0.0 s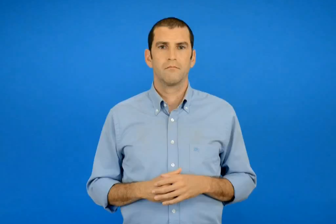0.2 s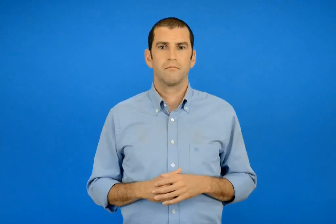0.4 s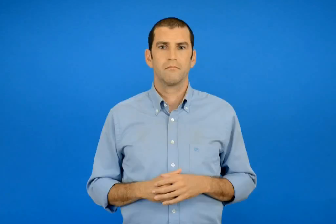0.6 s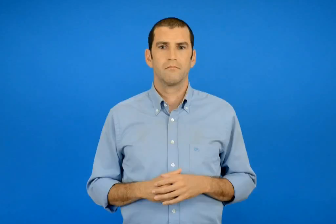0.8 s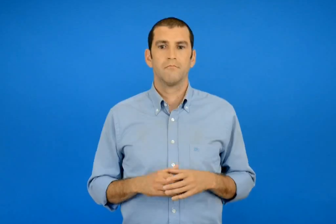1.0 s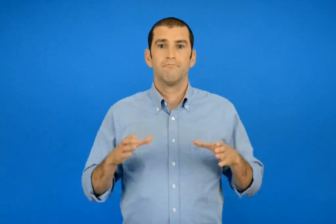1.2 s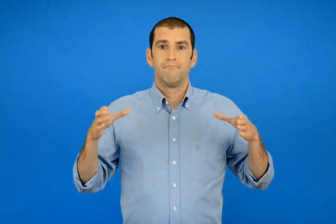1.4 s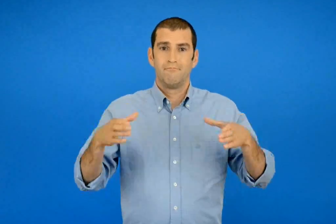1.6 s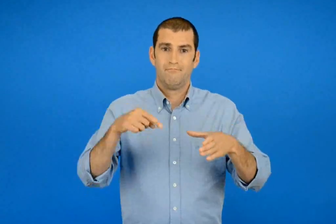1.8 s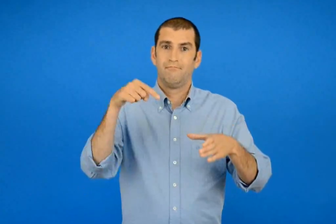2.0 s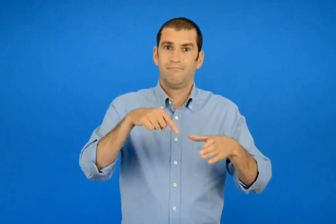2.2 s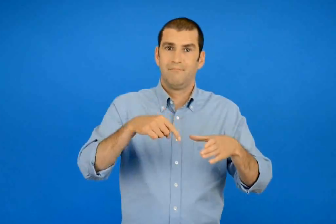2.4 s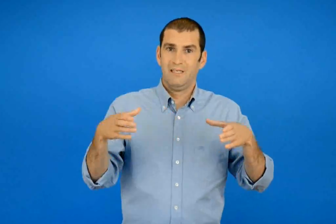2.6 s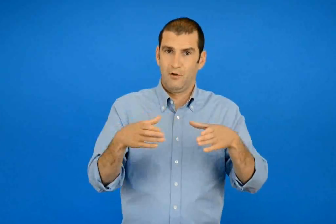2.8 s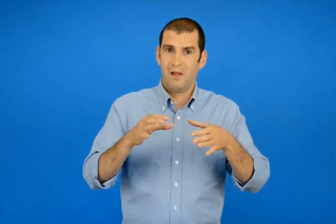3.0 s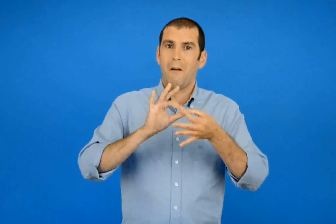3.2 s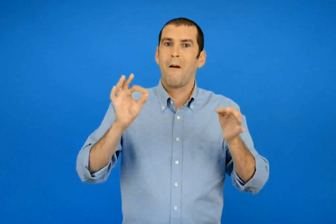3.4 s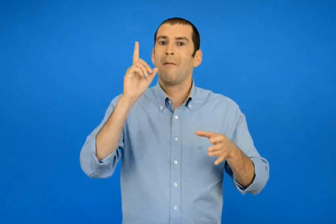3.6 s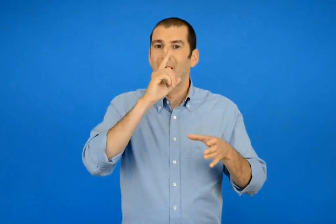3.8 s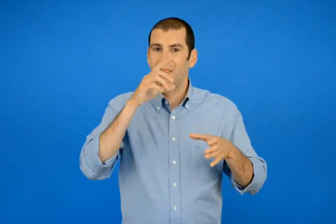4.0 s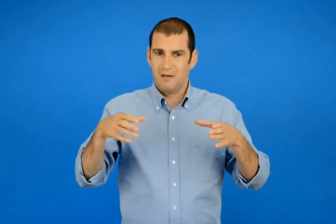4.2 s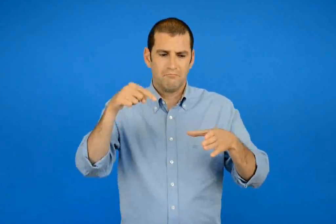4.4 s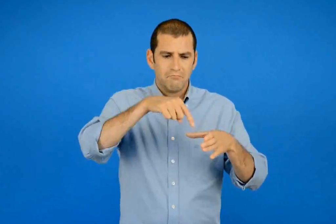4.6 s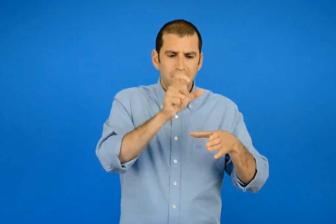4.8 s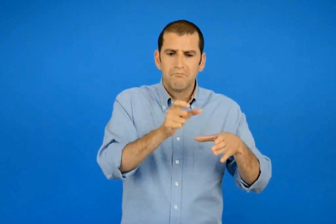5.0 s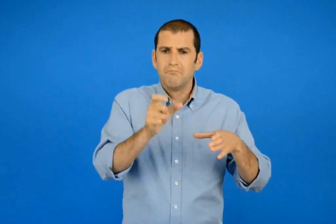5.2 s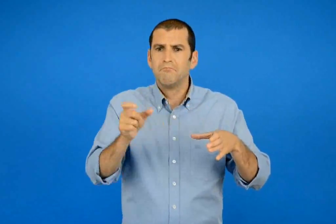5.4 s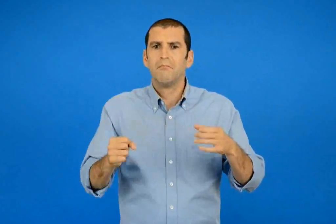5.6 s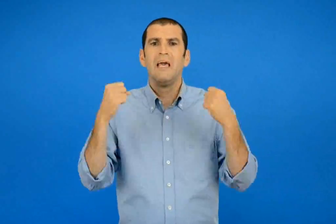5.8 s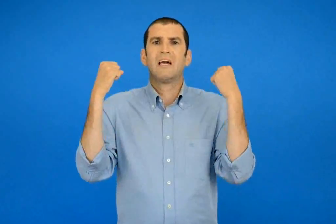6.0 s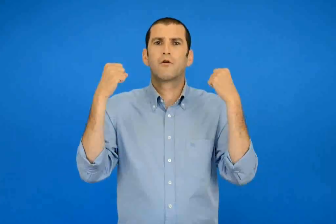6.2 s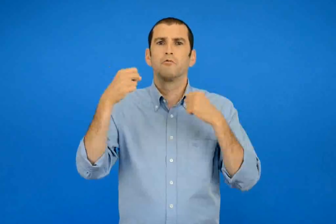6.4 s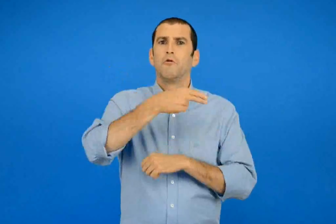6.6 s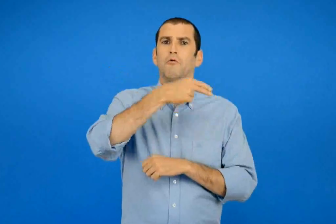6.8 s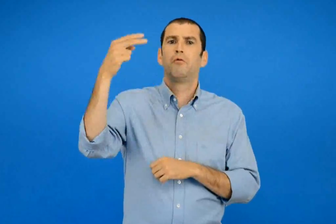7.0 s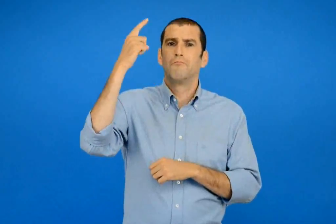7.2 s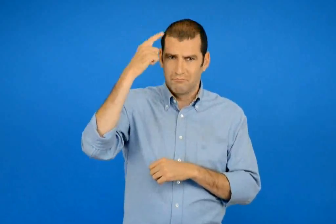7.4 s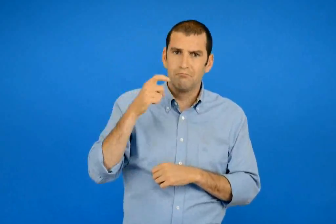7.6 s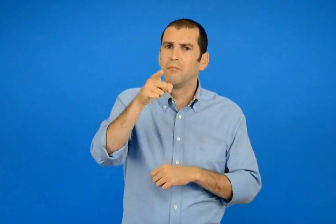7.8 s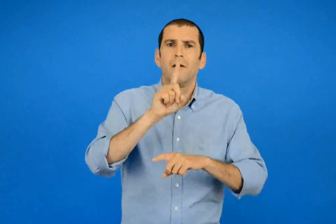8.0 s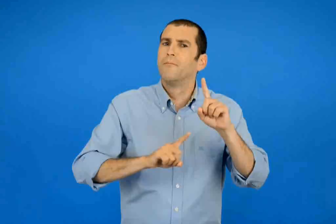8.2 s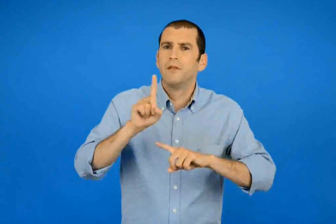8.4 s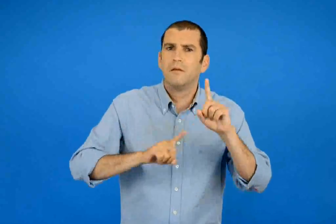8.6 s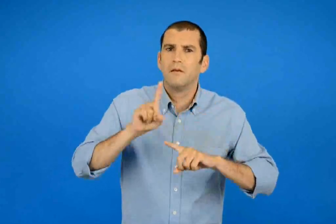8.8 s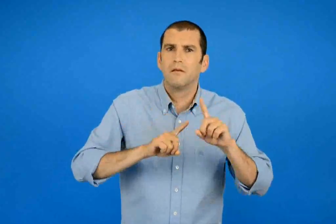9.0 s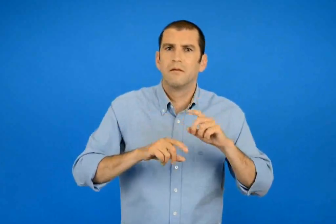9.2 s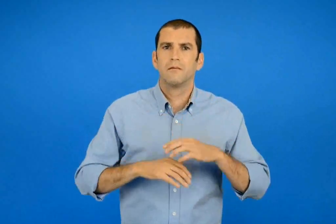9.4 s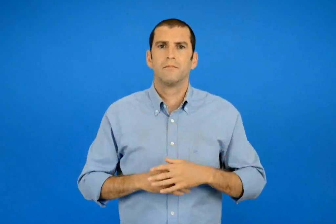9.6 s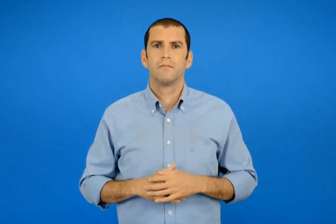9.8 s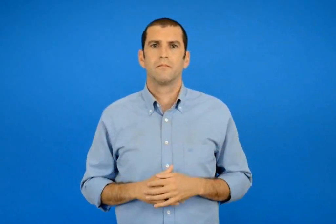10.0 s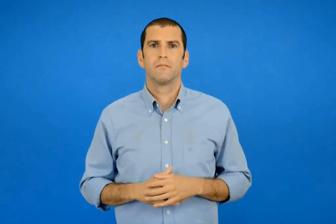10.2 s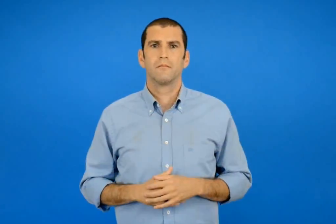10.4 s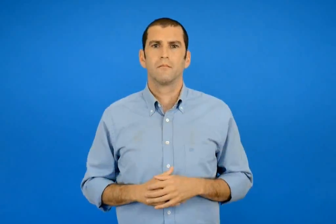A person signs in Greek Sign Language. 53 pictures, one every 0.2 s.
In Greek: από ποιούς γνωστούς ήρωες παραμυθιών αποτελείται η παραμυθένια συντροφιά ;
